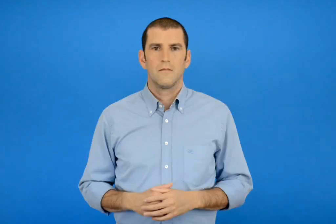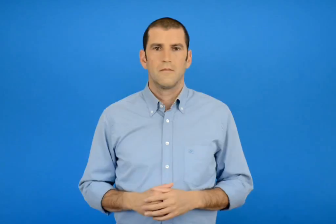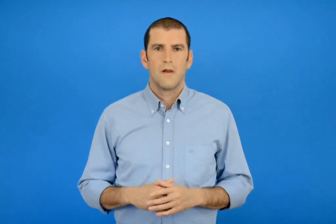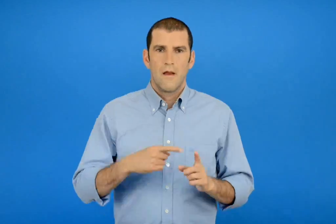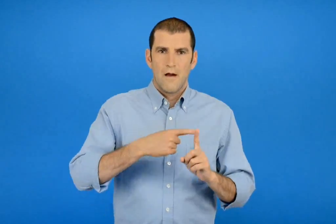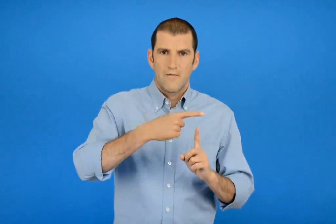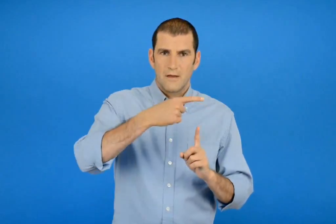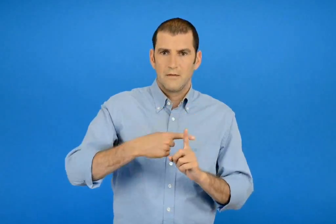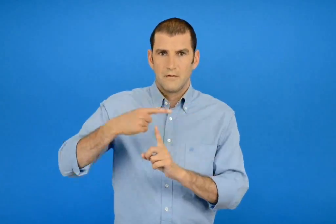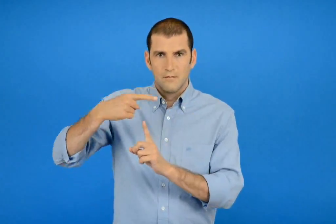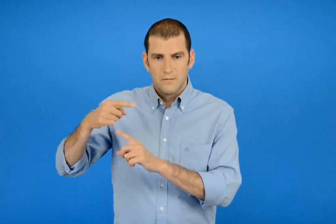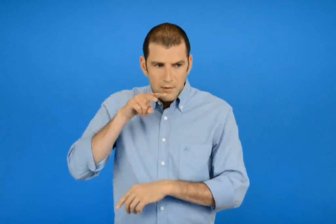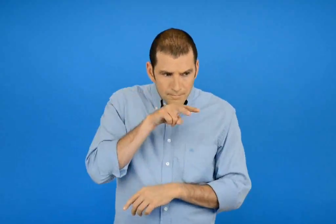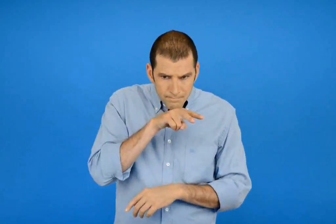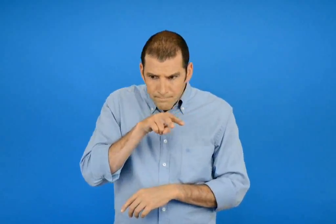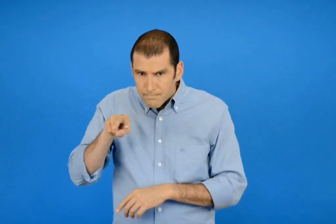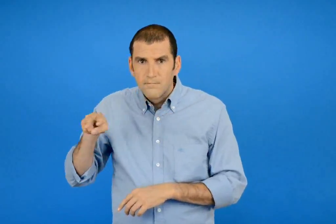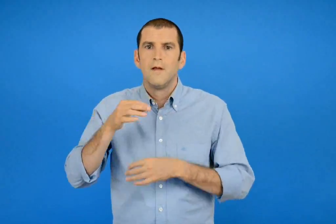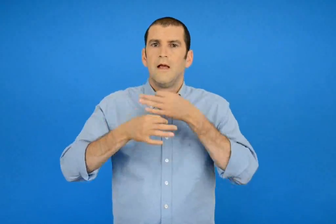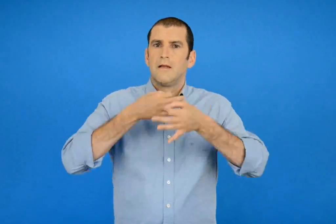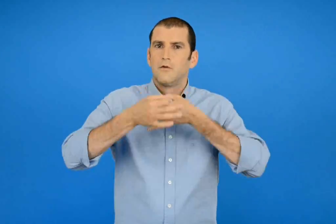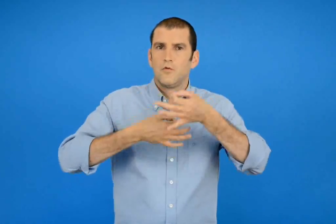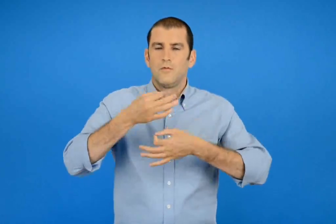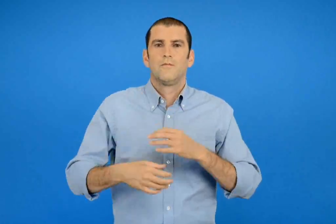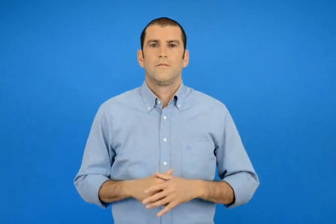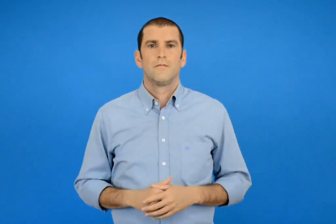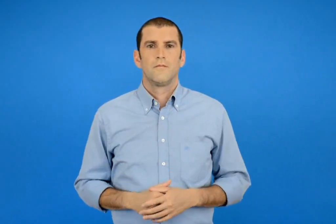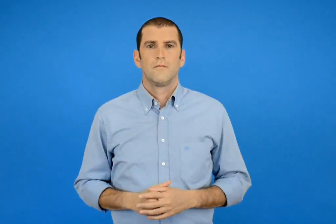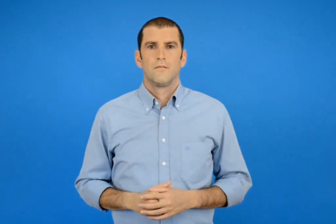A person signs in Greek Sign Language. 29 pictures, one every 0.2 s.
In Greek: παρατηρώ τους άβακες και εξηγώ
